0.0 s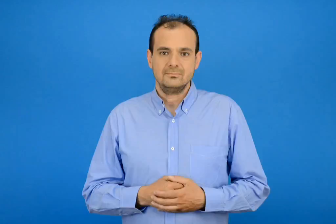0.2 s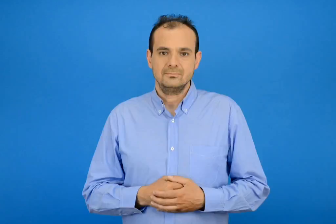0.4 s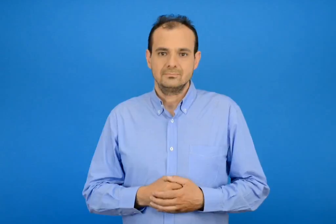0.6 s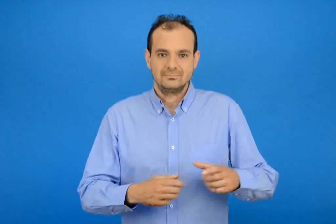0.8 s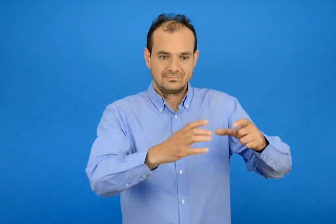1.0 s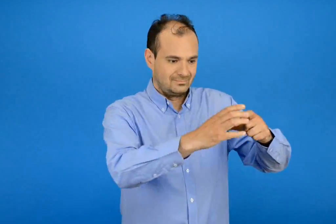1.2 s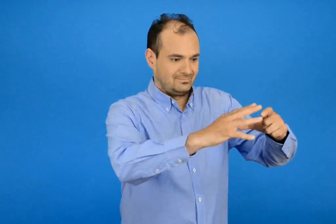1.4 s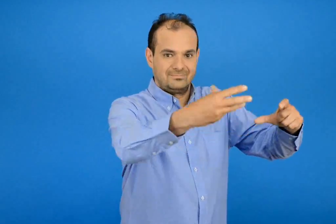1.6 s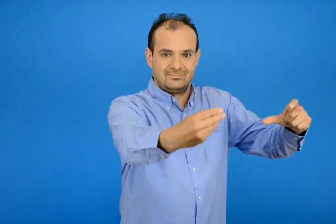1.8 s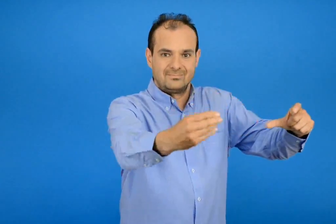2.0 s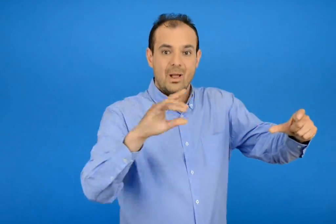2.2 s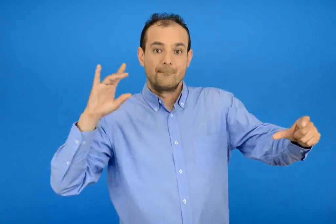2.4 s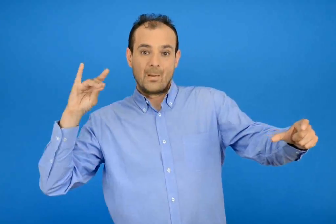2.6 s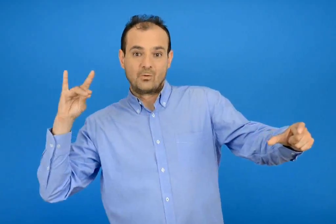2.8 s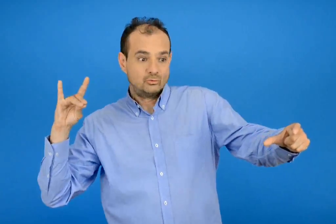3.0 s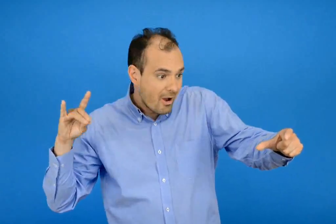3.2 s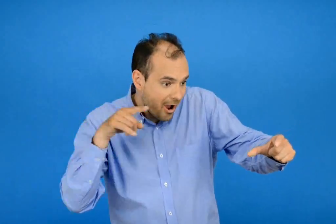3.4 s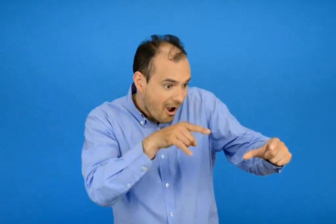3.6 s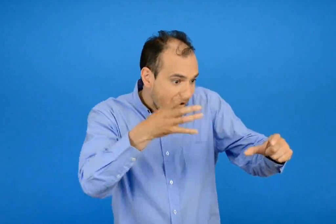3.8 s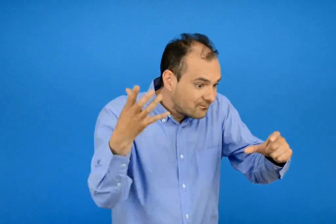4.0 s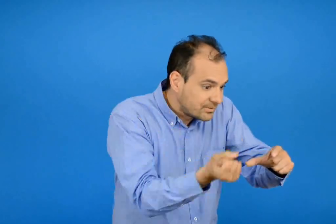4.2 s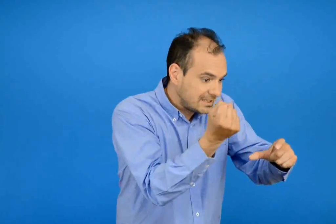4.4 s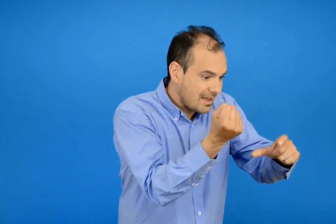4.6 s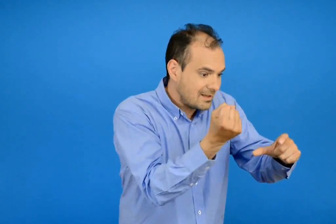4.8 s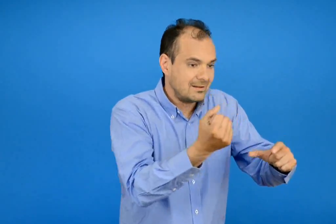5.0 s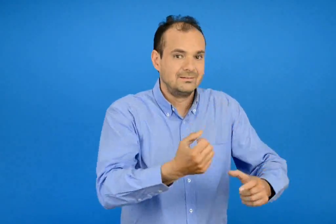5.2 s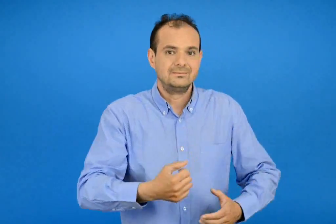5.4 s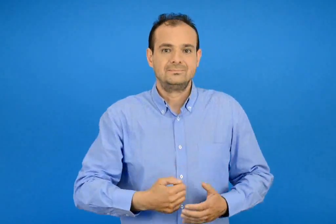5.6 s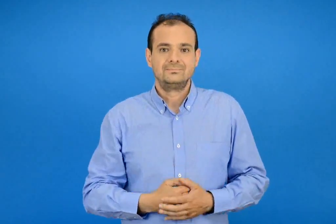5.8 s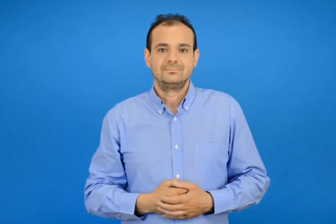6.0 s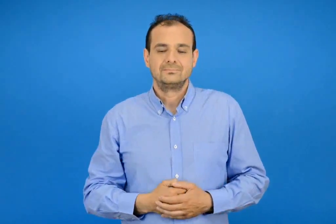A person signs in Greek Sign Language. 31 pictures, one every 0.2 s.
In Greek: ο μολυβιος βρήκε την μπουρού
